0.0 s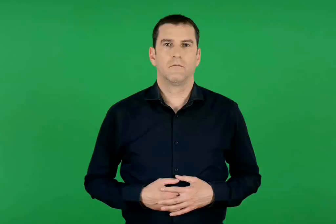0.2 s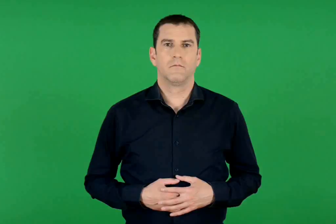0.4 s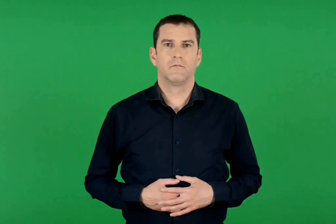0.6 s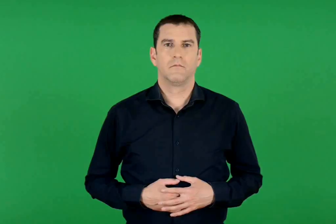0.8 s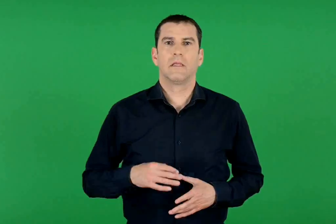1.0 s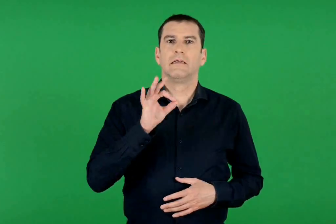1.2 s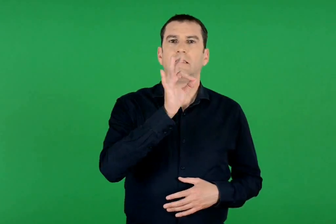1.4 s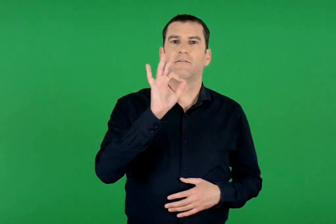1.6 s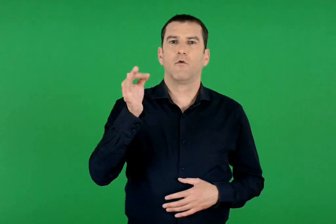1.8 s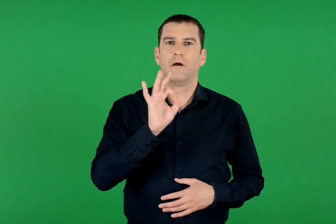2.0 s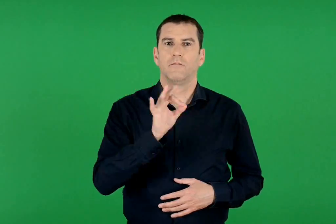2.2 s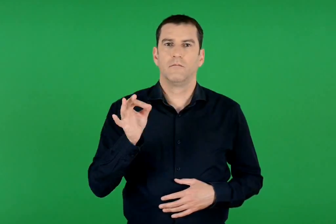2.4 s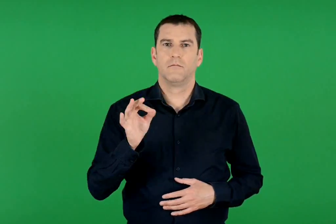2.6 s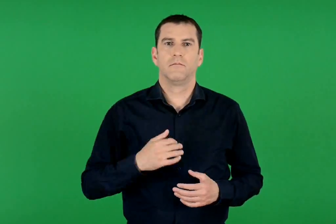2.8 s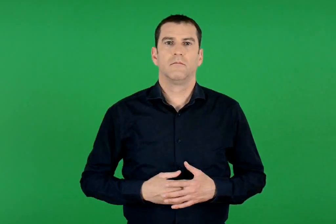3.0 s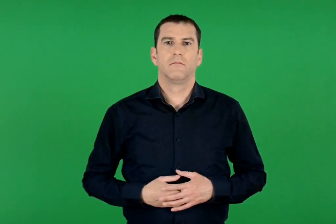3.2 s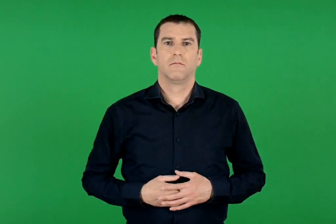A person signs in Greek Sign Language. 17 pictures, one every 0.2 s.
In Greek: σύμβολα
